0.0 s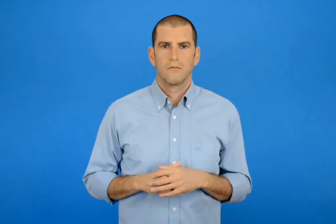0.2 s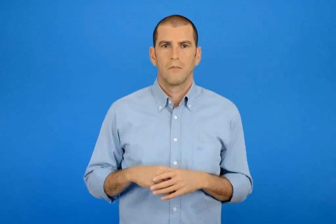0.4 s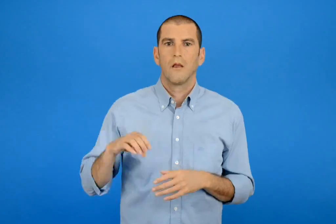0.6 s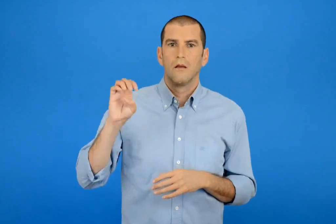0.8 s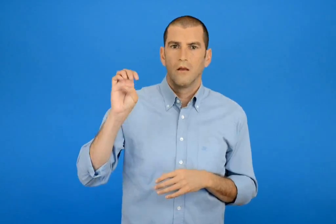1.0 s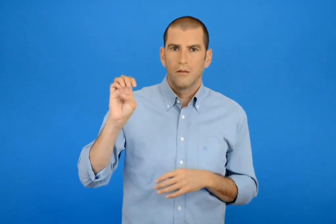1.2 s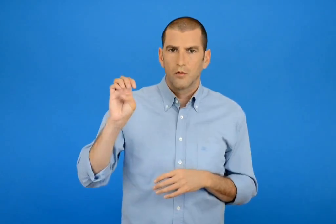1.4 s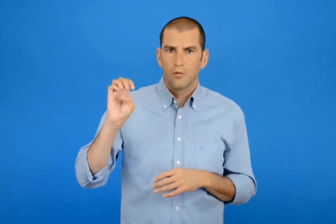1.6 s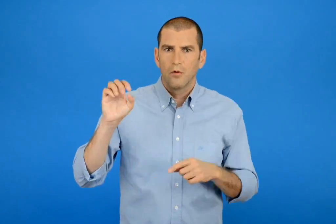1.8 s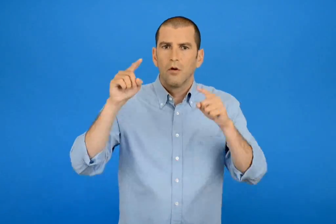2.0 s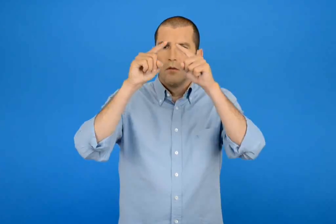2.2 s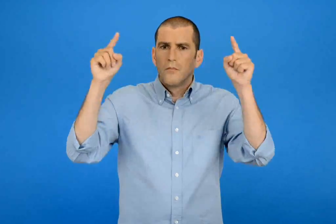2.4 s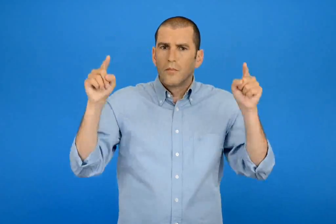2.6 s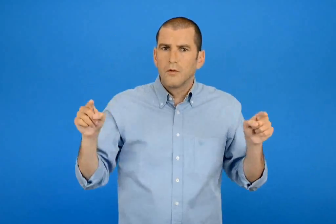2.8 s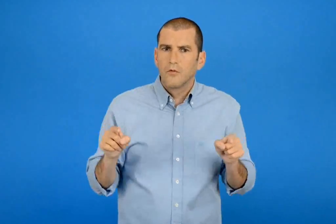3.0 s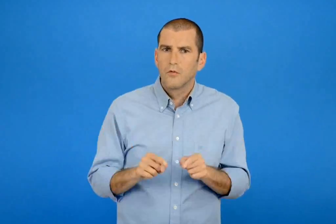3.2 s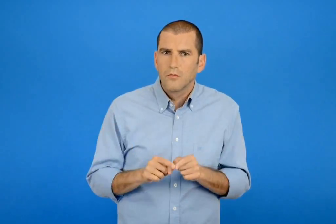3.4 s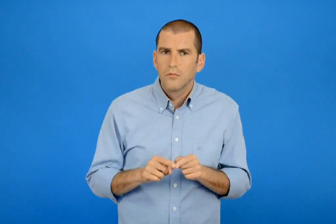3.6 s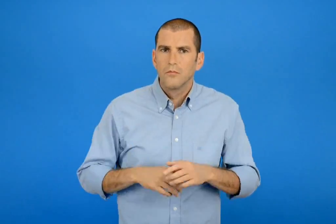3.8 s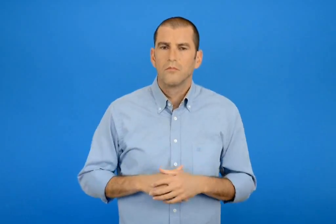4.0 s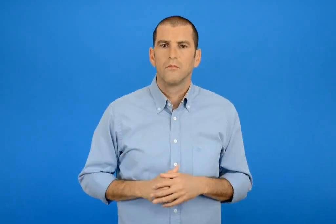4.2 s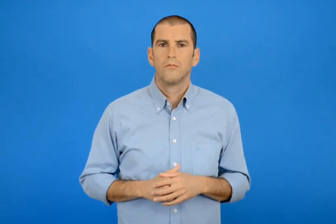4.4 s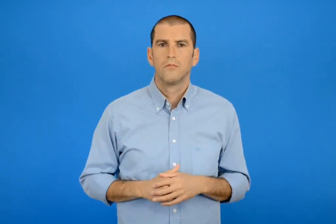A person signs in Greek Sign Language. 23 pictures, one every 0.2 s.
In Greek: ε το πολύγωνο ;
